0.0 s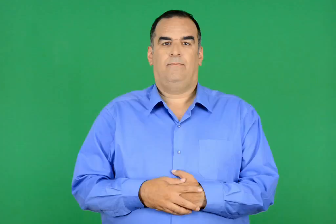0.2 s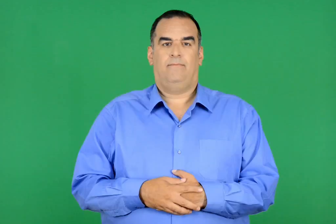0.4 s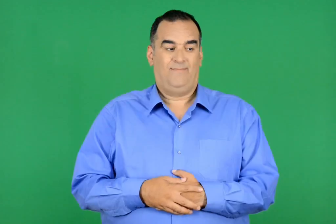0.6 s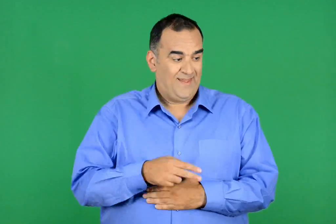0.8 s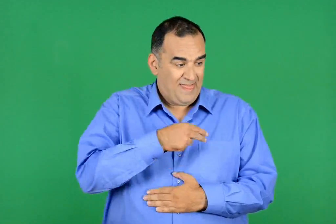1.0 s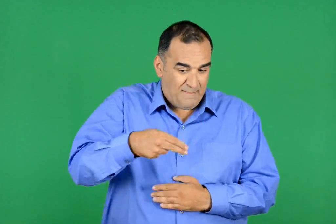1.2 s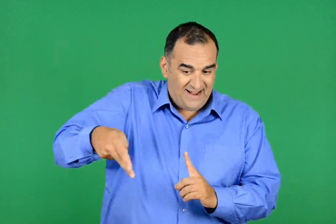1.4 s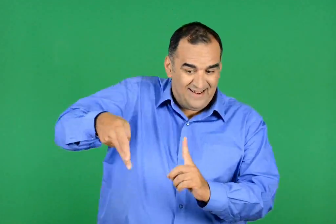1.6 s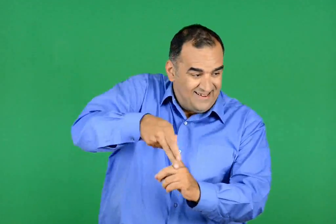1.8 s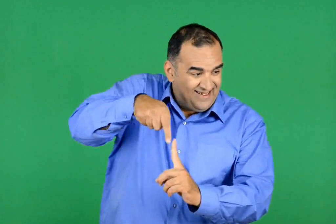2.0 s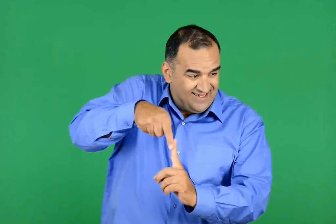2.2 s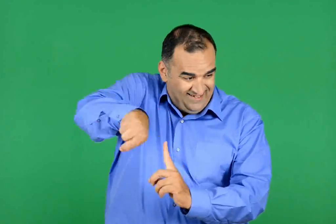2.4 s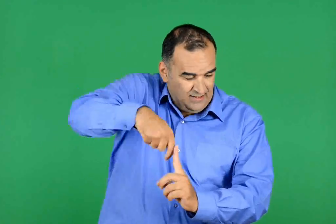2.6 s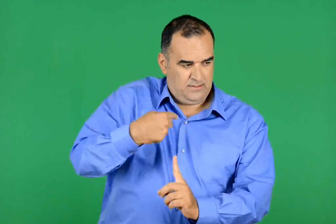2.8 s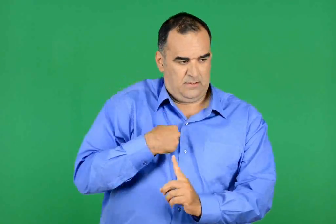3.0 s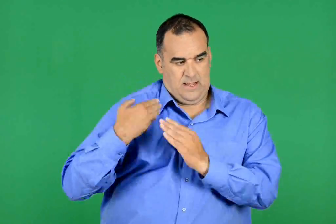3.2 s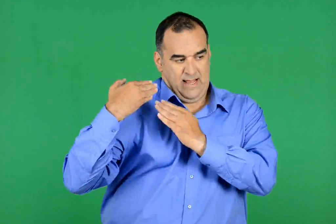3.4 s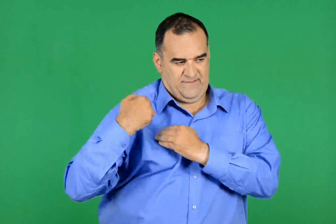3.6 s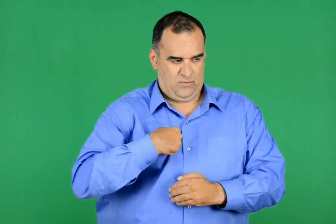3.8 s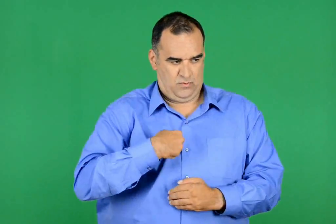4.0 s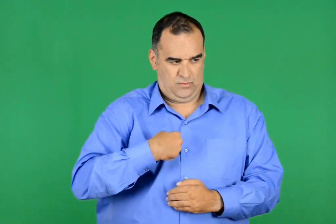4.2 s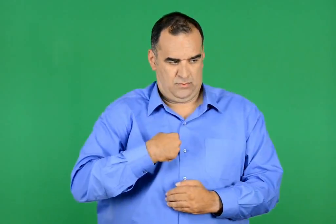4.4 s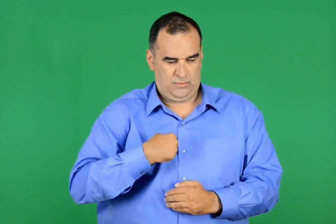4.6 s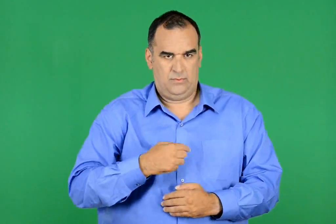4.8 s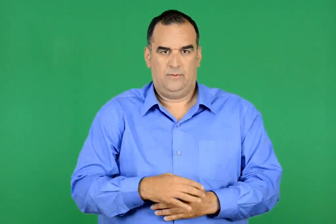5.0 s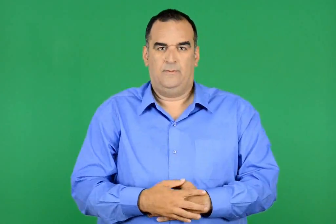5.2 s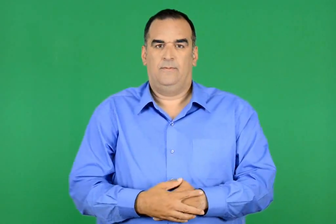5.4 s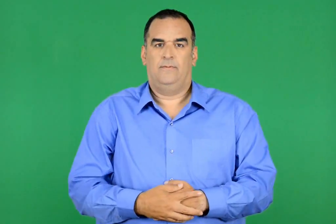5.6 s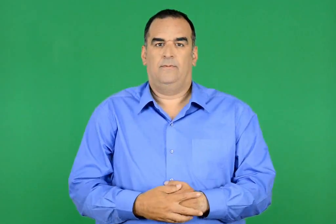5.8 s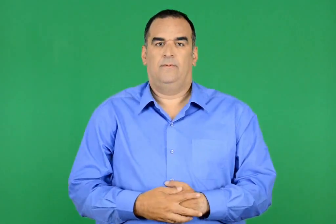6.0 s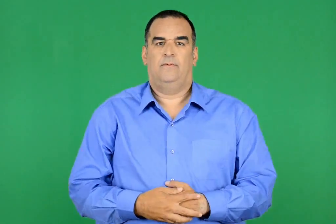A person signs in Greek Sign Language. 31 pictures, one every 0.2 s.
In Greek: κι όσο για τούτον δω τον καλομαθημένο , είναι δική µου δουλειά τι θα τον κάνω
